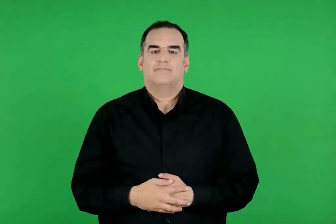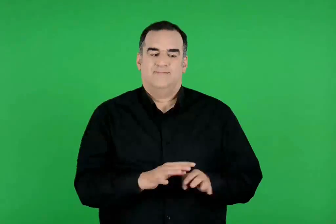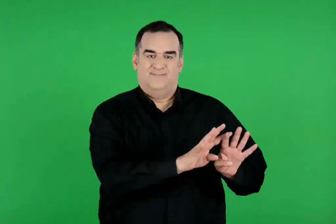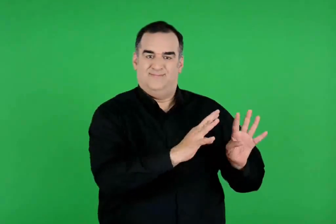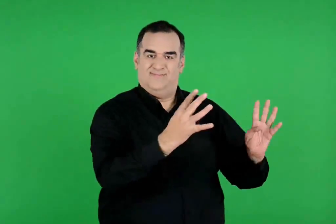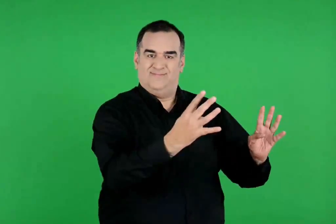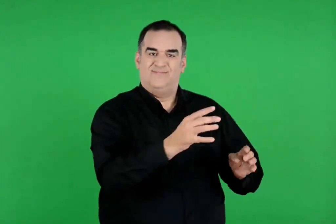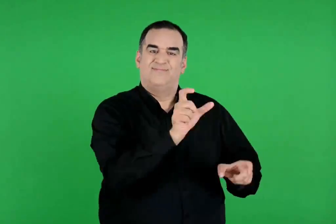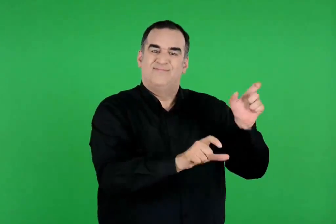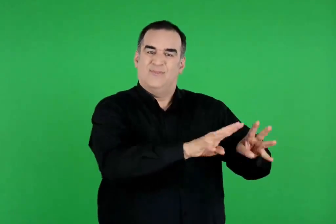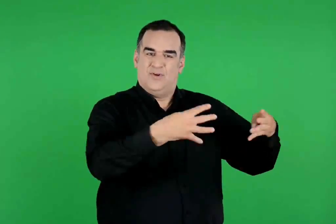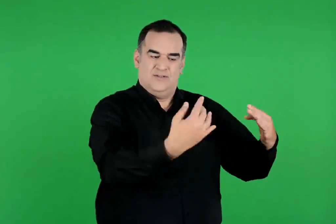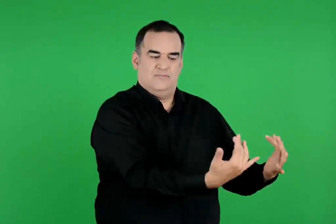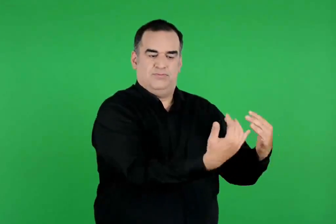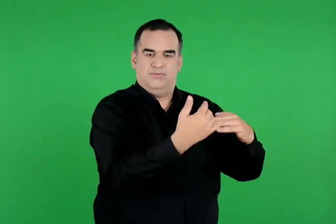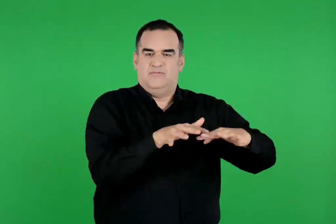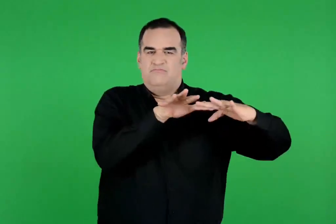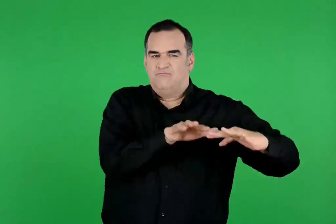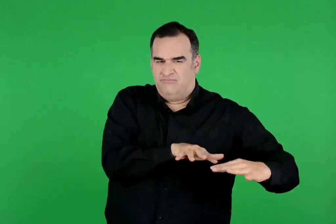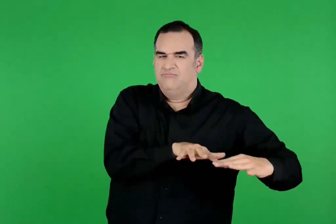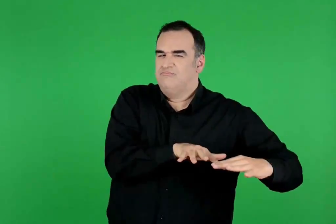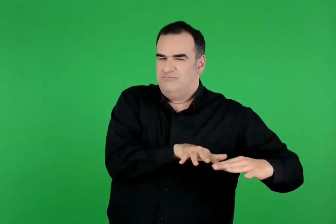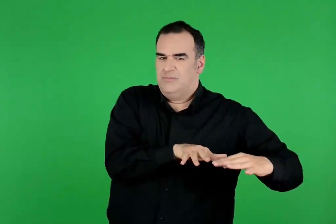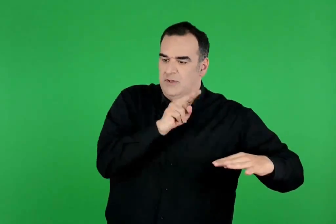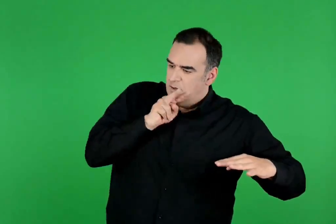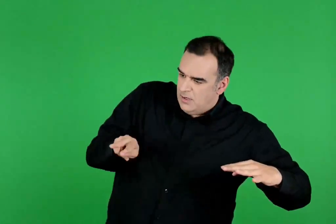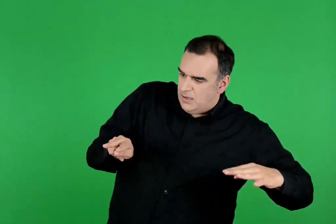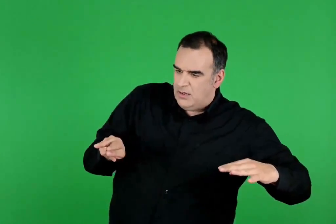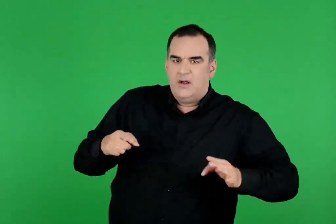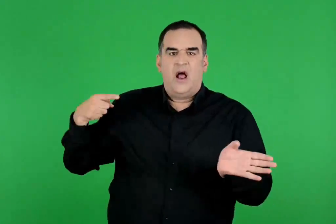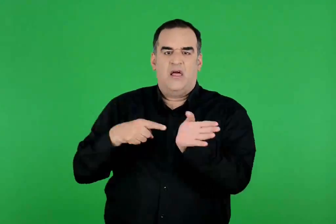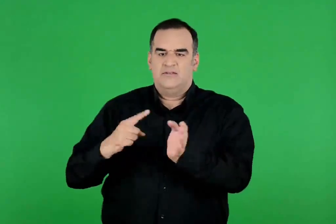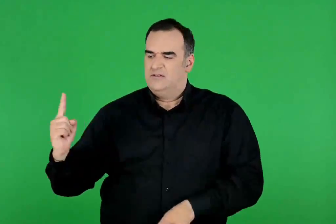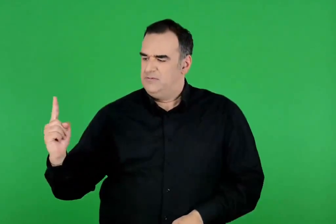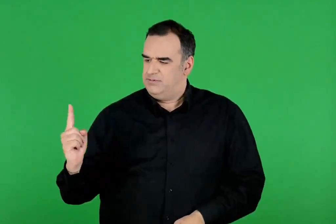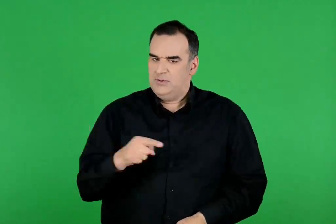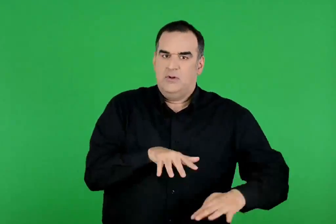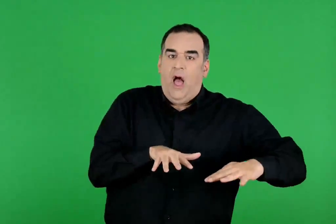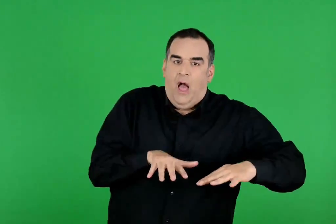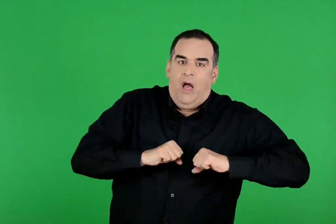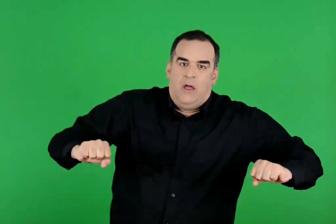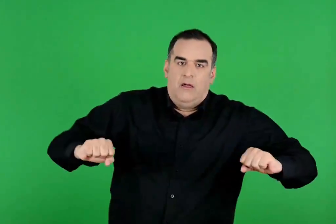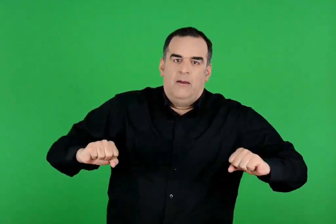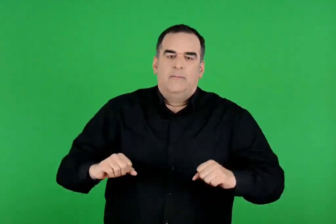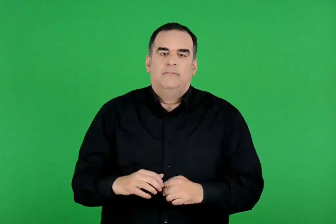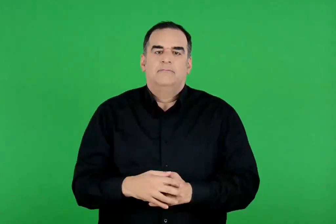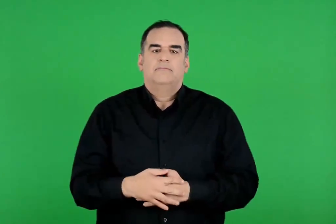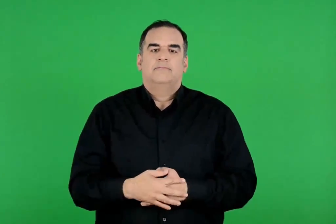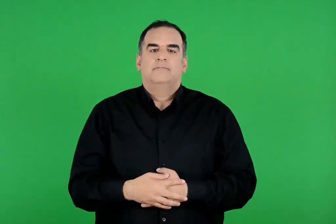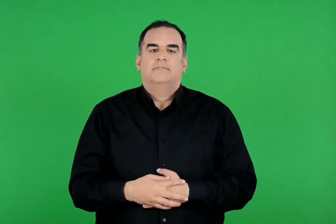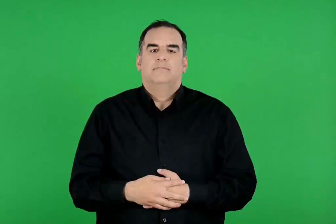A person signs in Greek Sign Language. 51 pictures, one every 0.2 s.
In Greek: οι τρώες ήταν έξω από τα τείχη τους έτοιμοι για μάχη. βλέποντας όμως τον αχιλλέα να φτάνει , τρόμαξαν
